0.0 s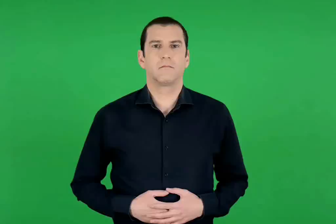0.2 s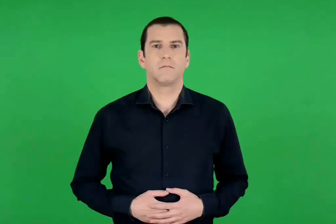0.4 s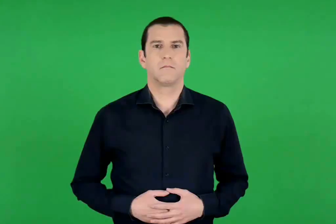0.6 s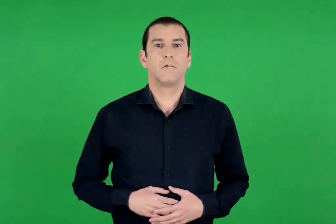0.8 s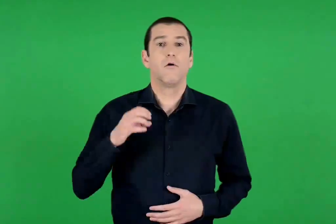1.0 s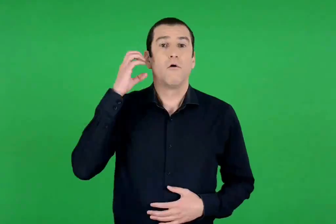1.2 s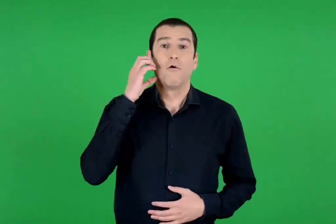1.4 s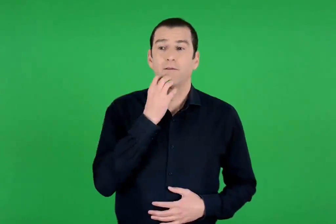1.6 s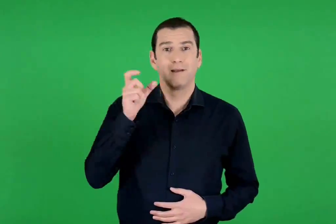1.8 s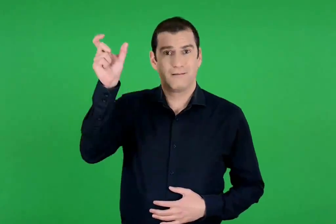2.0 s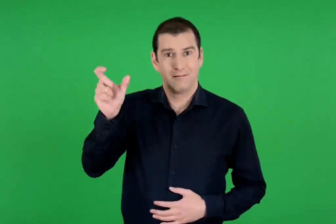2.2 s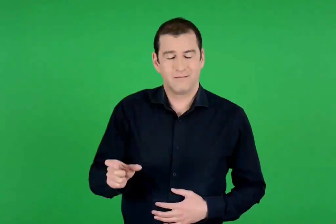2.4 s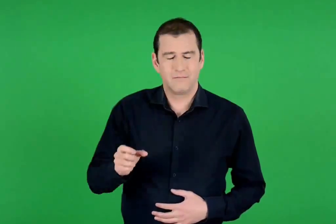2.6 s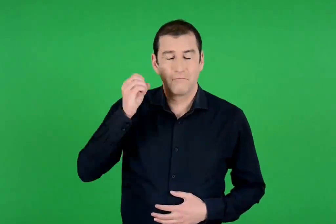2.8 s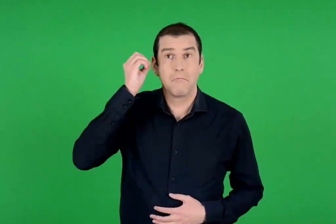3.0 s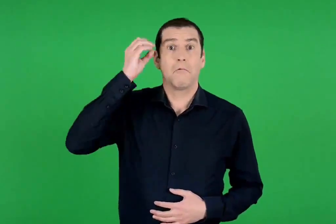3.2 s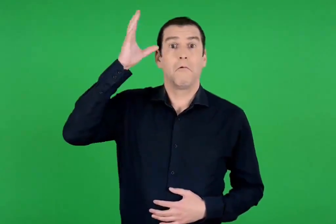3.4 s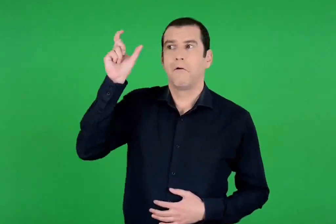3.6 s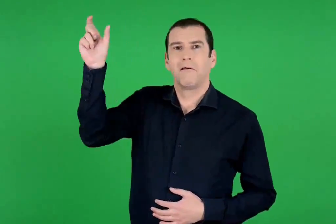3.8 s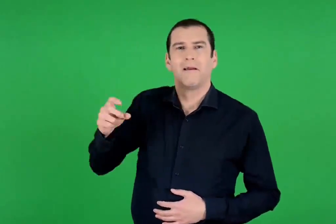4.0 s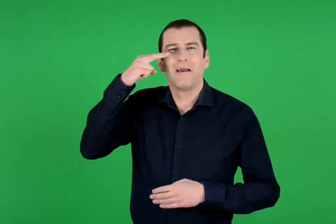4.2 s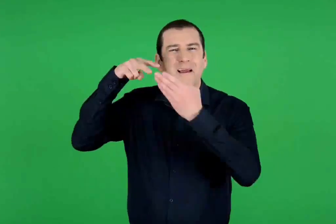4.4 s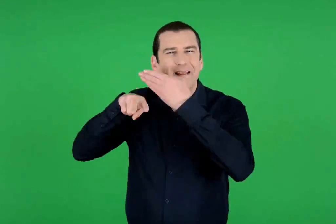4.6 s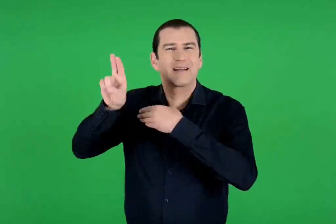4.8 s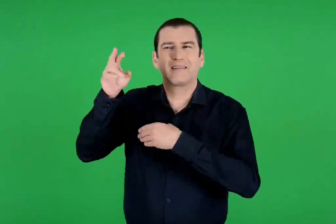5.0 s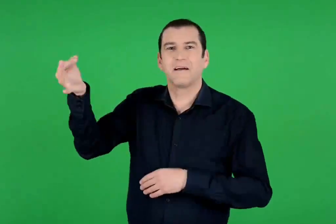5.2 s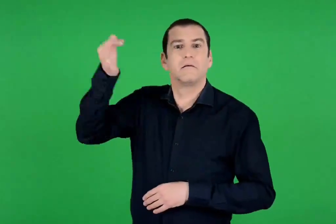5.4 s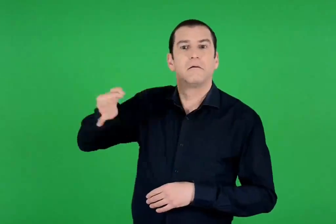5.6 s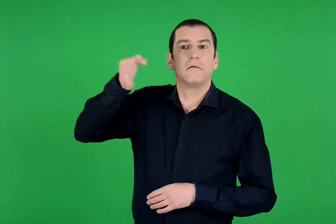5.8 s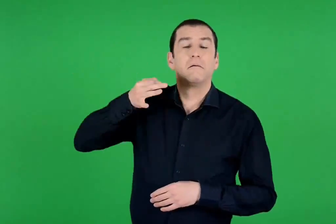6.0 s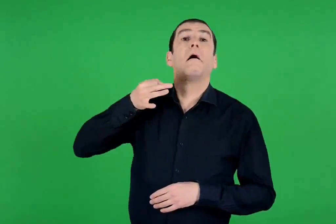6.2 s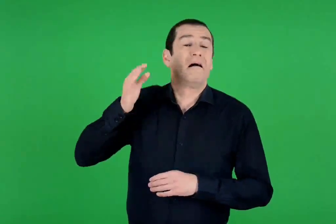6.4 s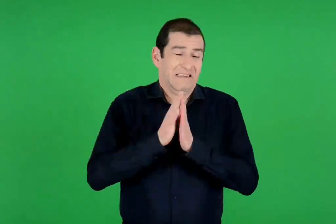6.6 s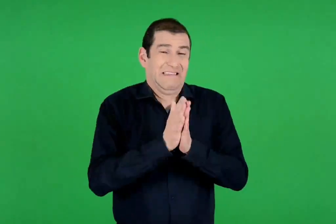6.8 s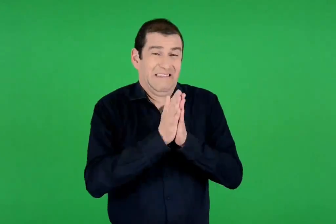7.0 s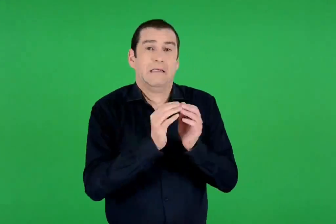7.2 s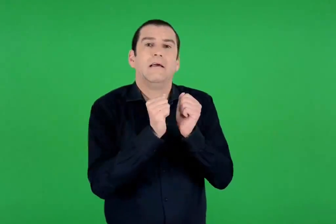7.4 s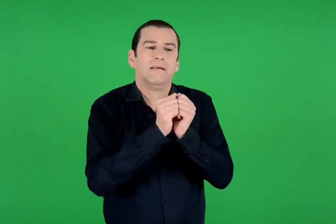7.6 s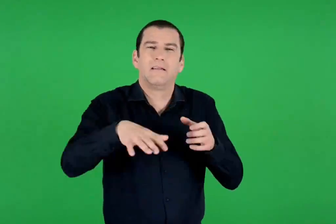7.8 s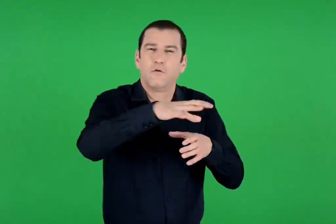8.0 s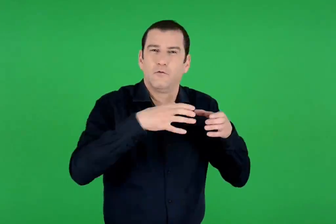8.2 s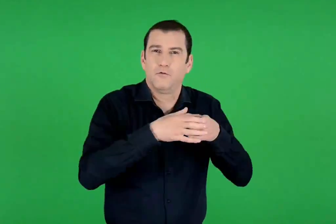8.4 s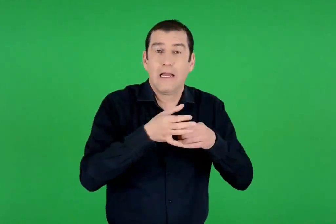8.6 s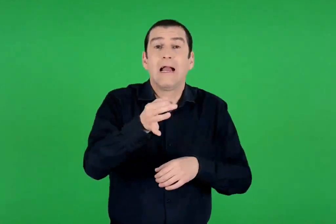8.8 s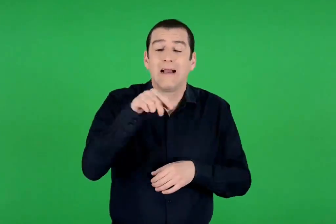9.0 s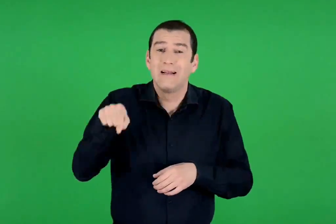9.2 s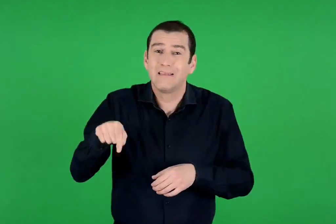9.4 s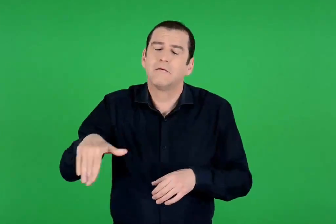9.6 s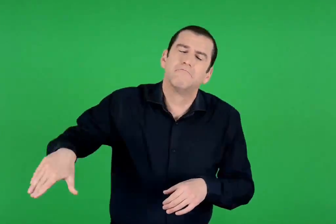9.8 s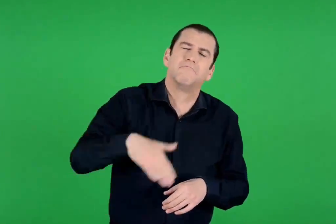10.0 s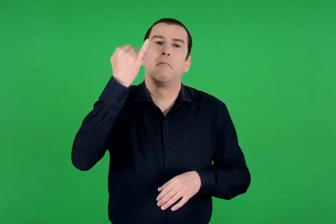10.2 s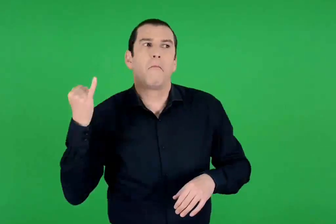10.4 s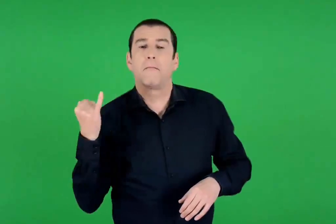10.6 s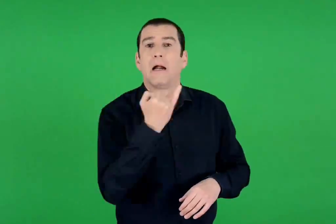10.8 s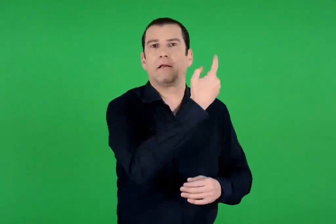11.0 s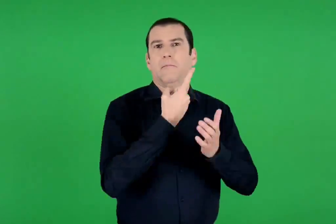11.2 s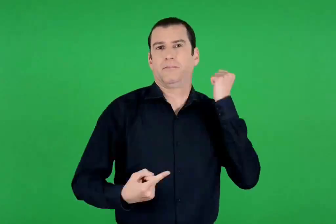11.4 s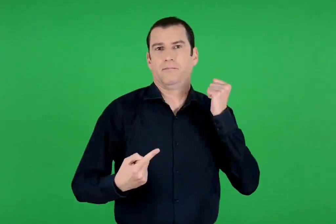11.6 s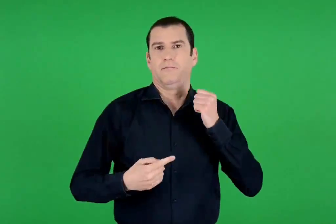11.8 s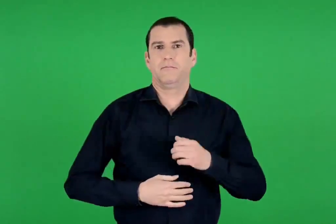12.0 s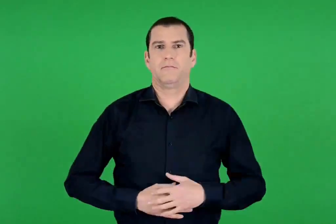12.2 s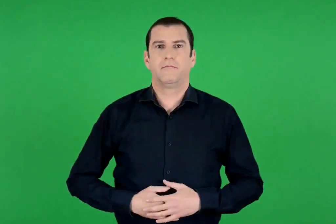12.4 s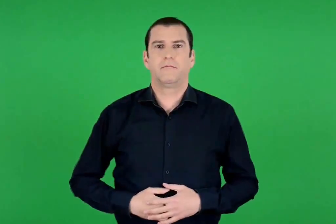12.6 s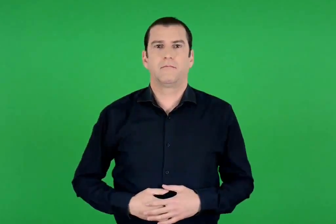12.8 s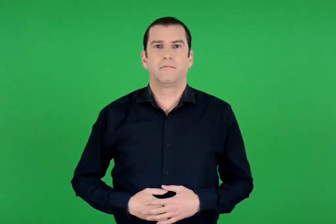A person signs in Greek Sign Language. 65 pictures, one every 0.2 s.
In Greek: θυμήθηκε τότε ο οδυσσέας του τειρεσία τα λόγια και παρακαλούσε τους συντρόφους του να φύγουν μακριά από το νησί αυτό
